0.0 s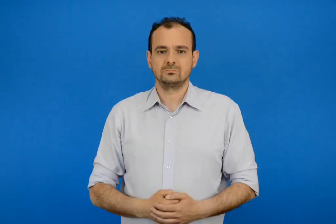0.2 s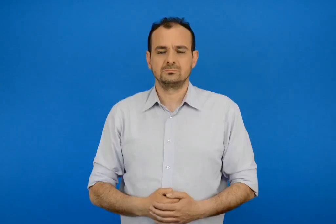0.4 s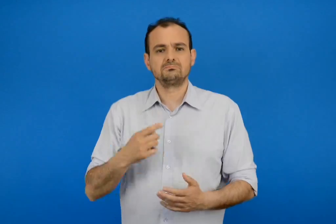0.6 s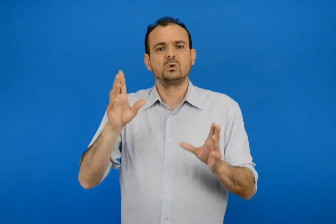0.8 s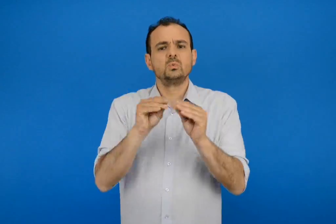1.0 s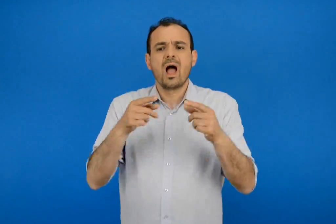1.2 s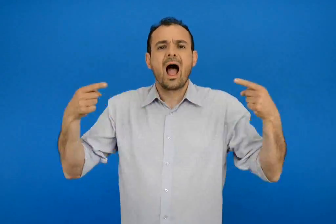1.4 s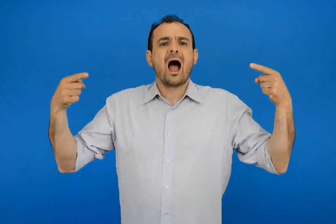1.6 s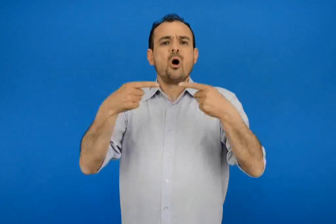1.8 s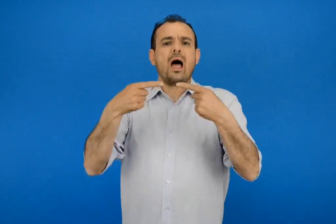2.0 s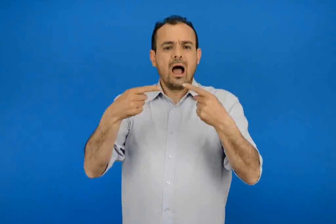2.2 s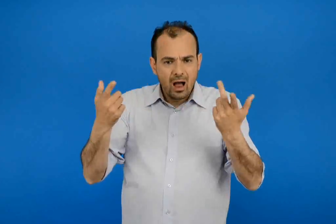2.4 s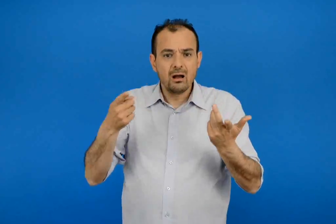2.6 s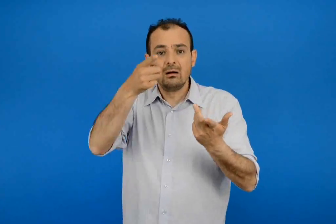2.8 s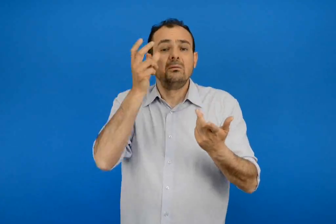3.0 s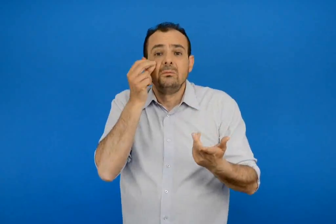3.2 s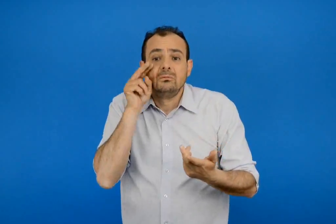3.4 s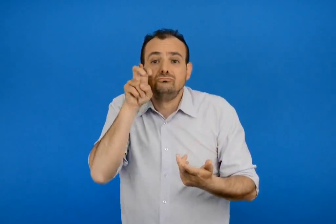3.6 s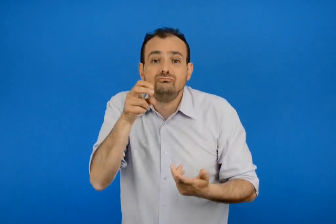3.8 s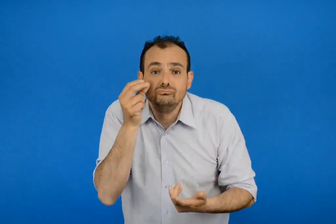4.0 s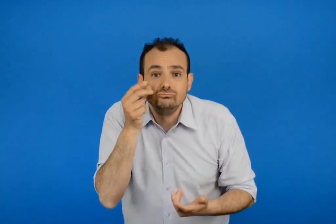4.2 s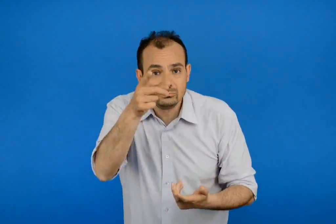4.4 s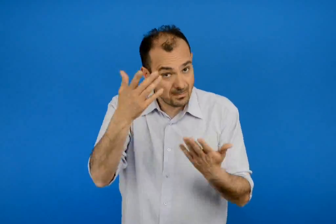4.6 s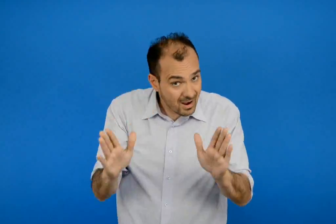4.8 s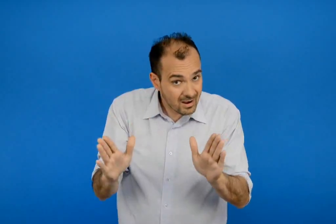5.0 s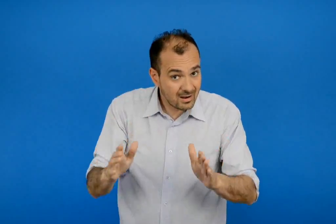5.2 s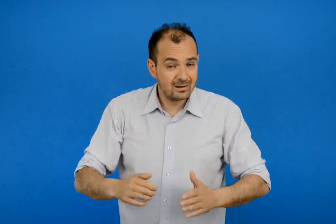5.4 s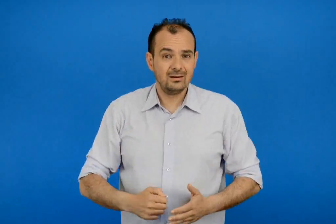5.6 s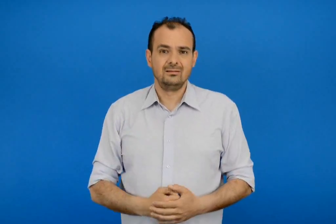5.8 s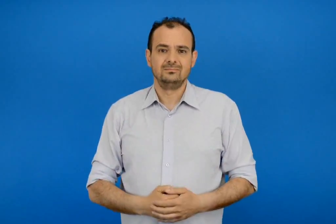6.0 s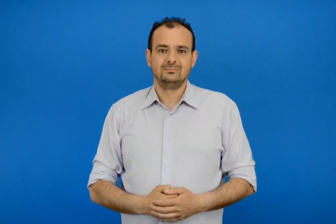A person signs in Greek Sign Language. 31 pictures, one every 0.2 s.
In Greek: έχεις παρακολουθήσει κάποιον αγώνα από κοντά ;
